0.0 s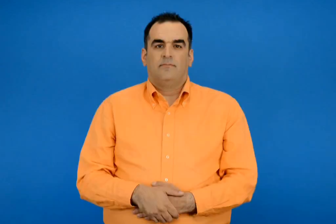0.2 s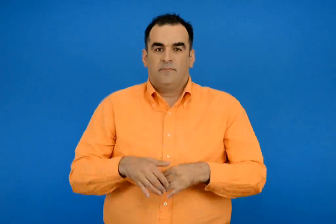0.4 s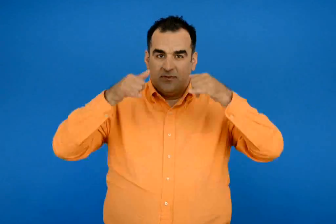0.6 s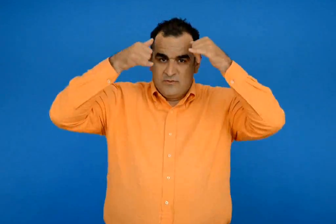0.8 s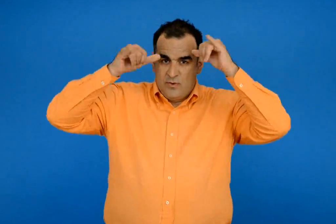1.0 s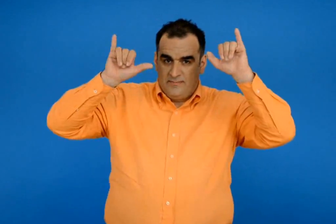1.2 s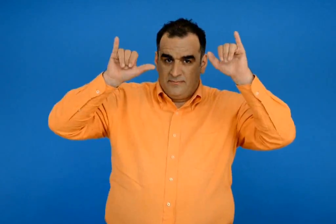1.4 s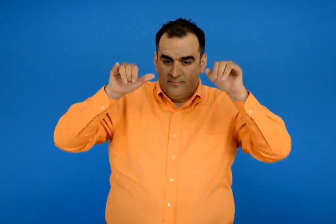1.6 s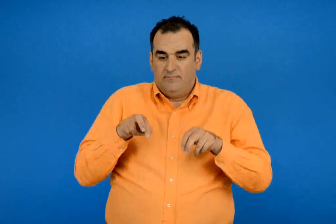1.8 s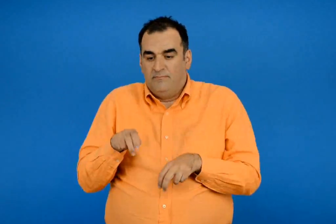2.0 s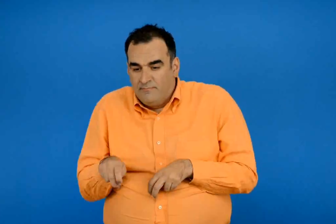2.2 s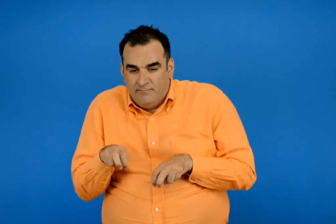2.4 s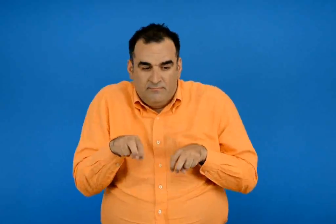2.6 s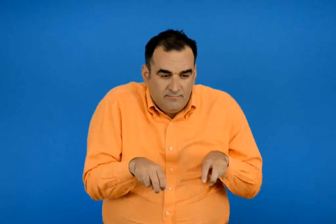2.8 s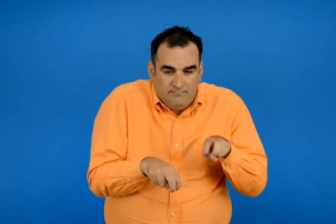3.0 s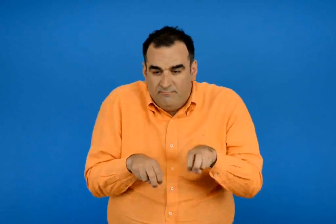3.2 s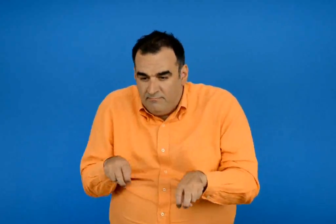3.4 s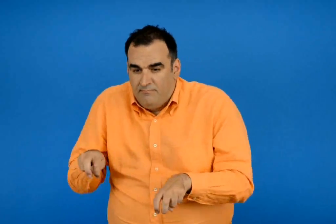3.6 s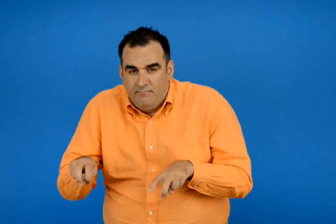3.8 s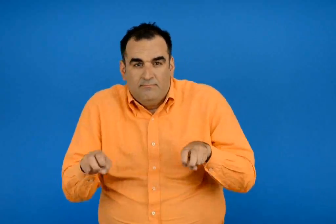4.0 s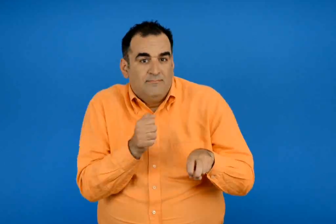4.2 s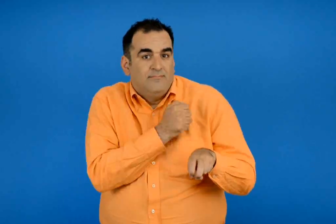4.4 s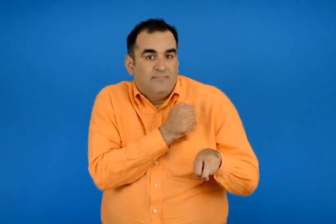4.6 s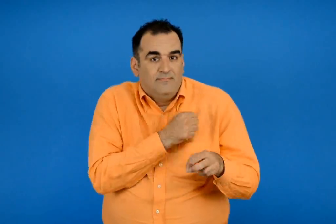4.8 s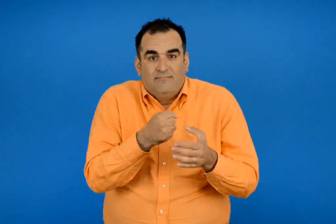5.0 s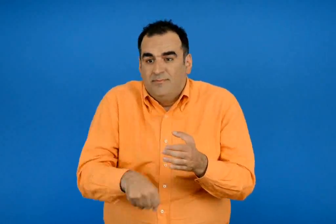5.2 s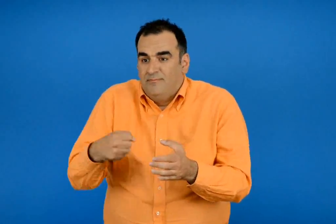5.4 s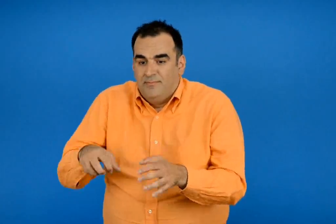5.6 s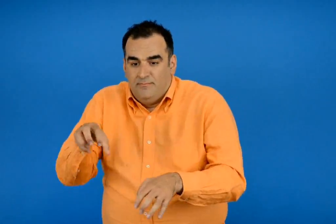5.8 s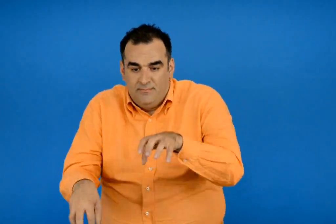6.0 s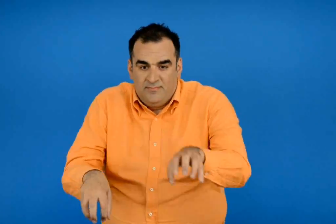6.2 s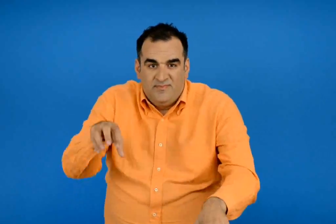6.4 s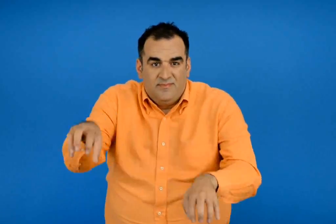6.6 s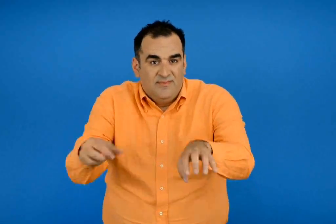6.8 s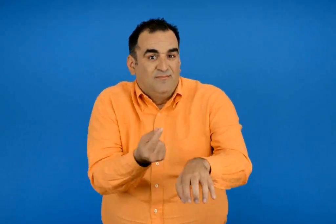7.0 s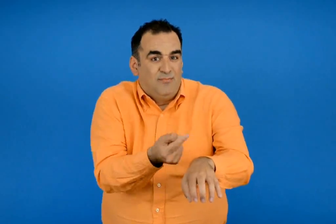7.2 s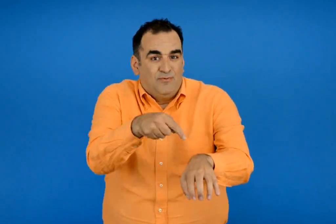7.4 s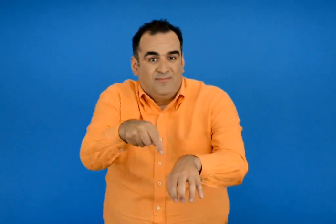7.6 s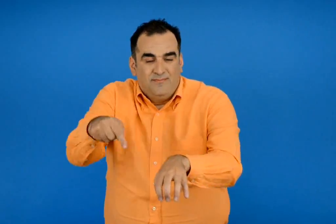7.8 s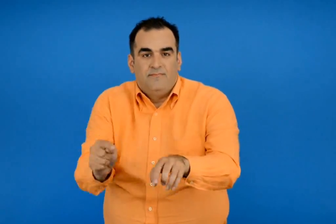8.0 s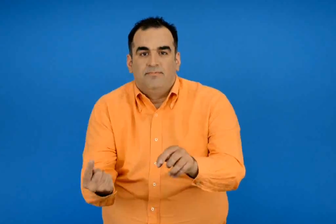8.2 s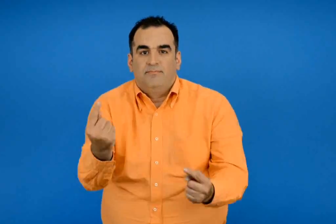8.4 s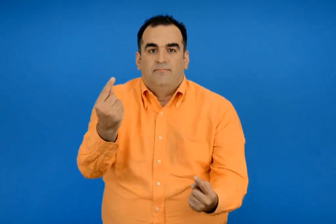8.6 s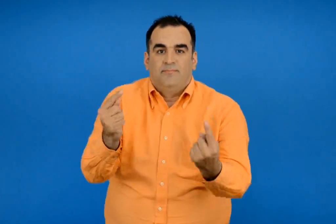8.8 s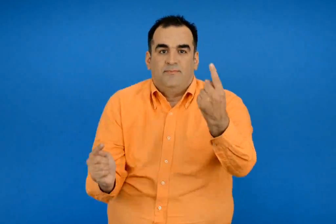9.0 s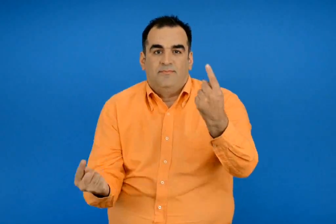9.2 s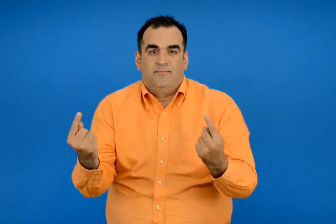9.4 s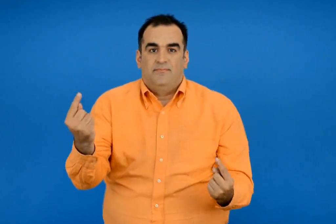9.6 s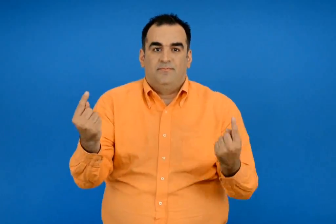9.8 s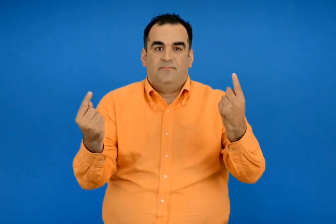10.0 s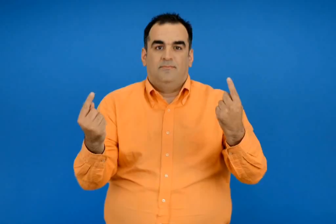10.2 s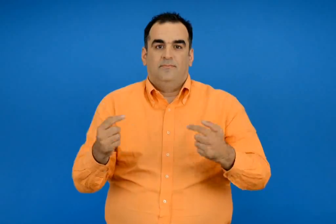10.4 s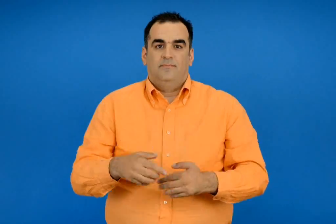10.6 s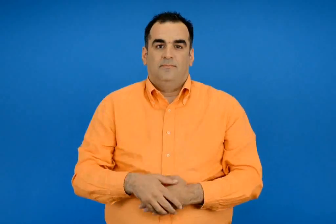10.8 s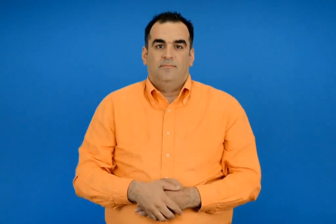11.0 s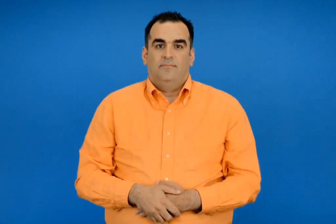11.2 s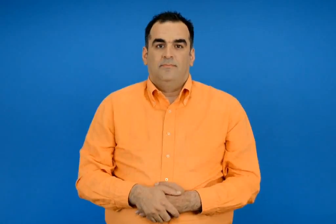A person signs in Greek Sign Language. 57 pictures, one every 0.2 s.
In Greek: τα ζώα μετακινούνται κι έτσι οι σπόροι μεταφέρονται με τα περιττώματα των ζωών πέφτουν στο χώμα και δίνουν καινούρια φυτά
